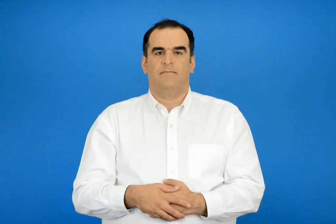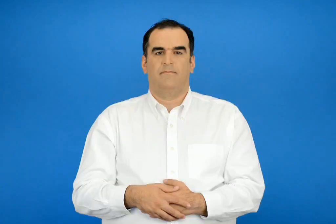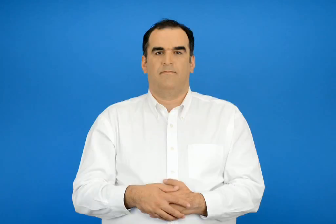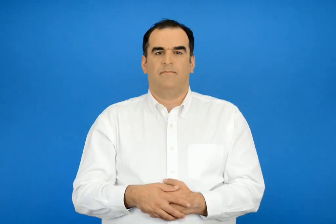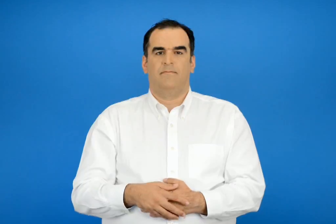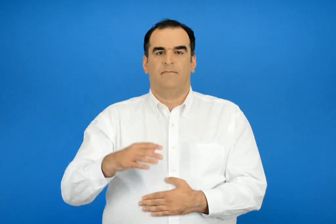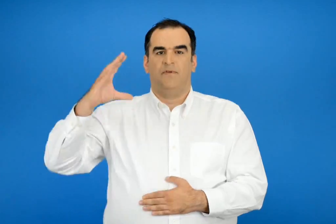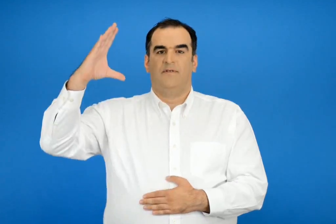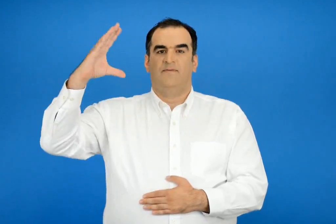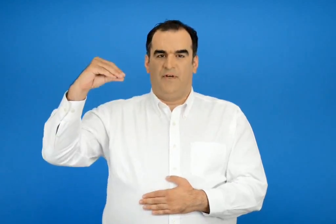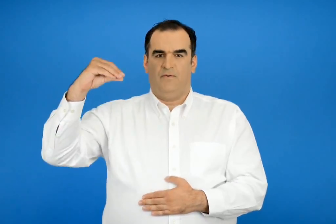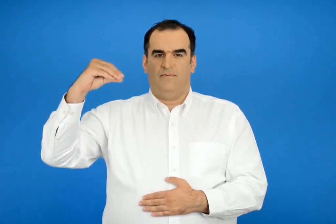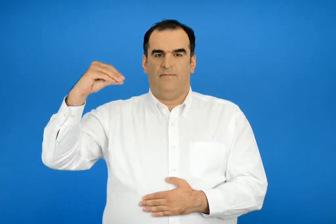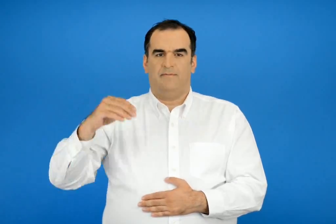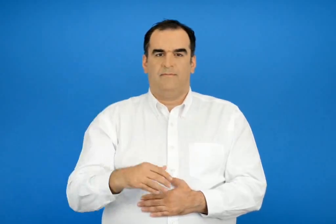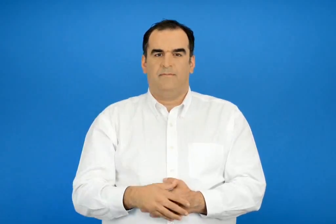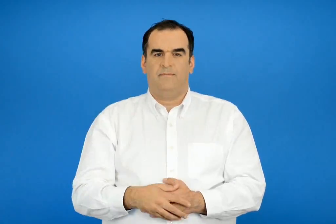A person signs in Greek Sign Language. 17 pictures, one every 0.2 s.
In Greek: σβήνω
